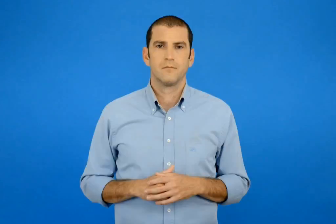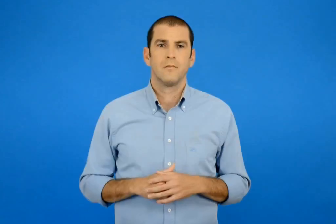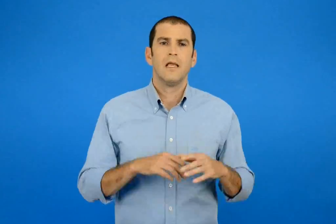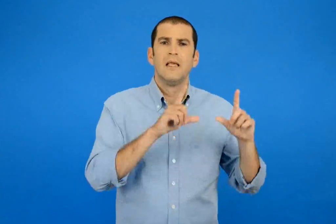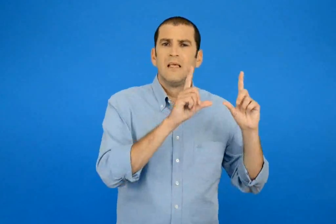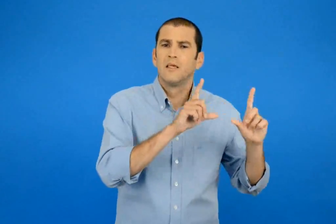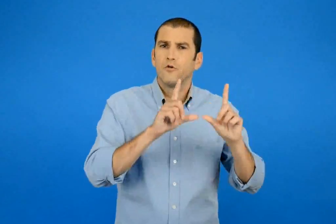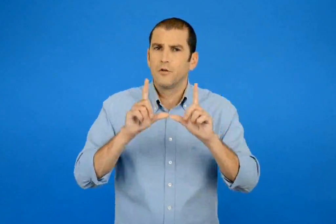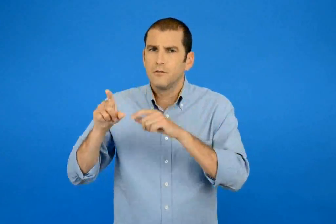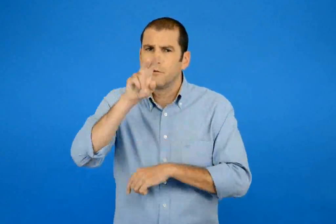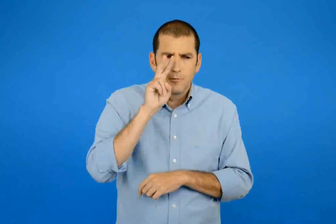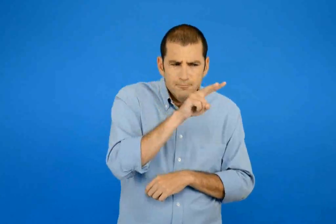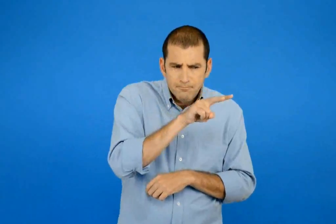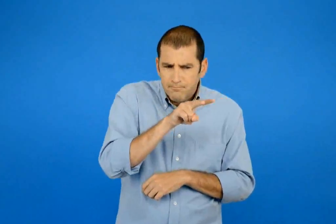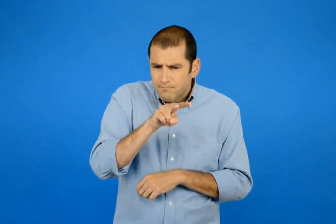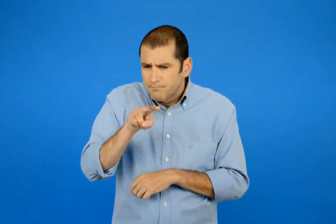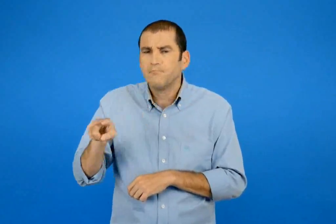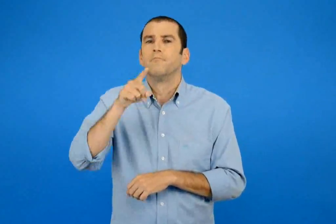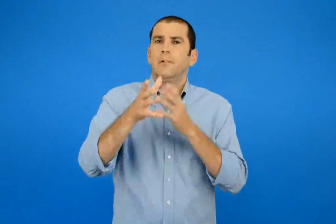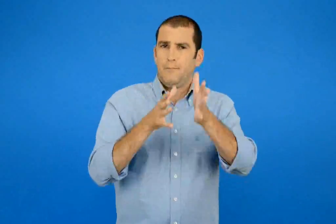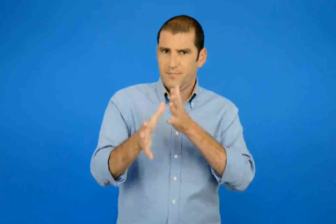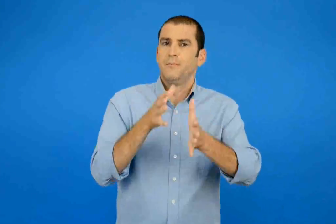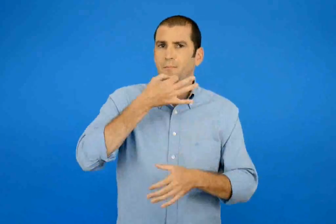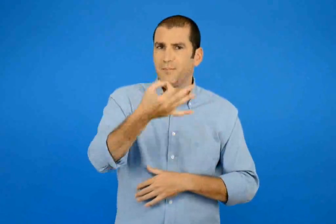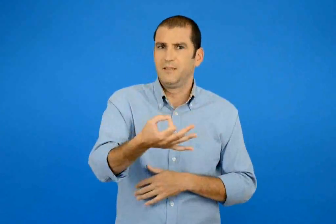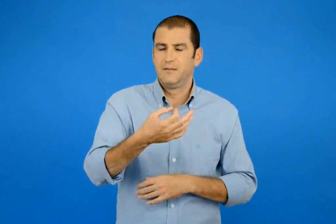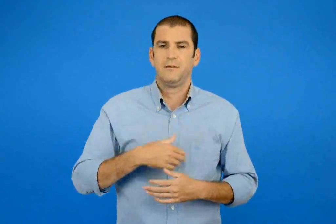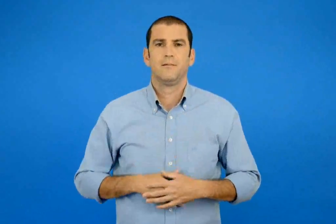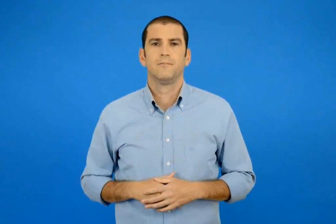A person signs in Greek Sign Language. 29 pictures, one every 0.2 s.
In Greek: παρατήρησε τις εικόνες και πες
